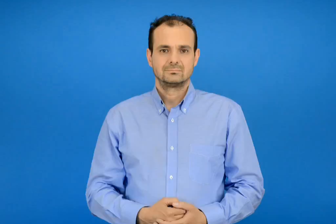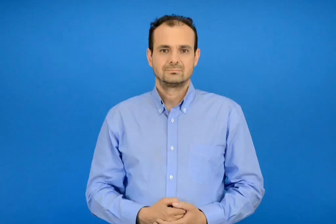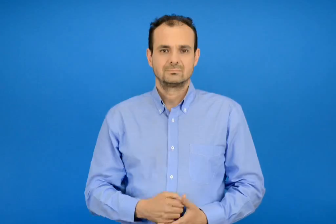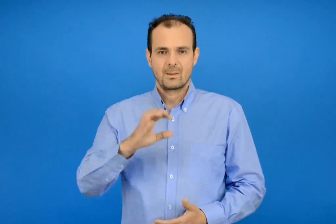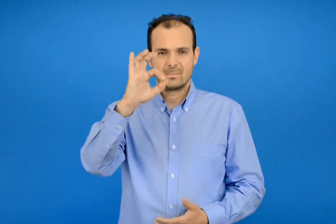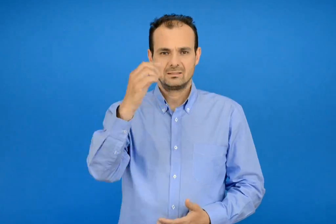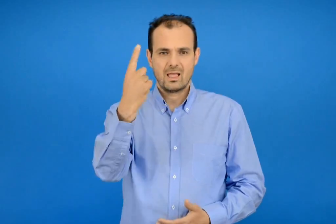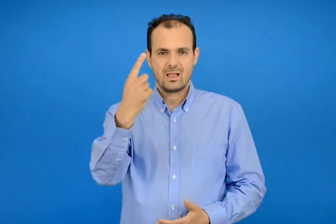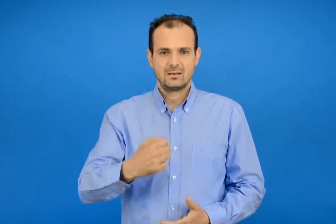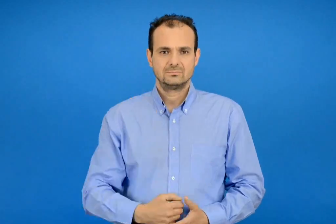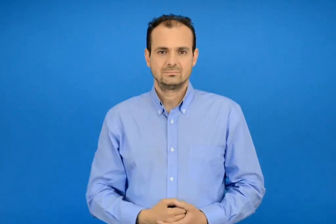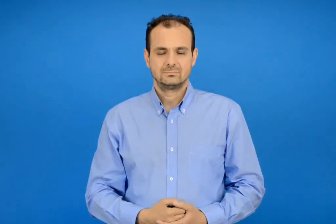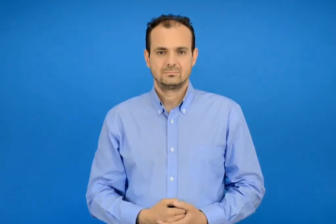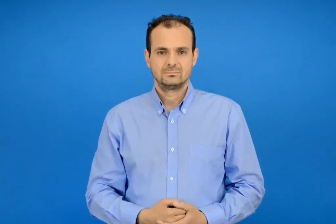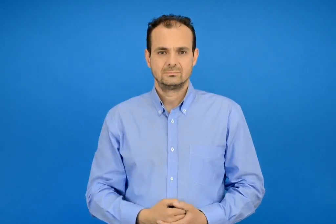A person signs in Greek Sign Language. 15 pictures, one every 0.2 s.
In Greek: πενήντα ένα
